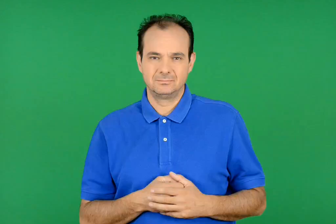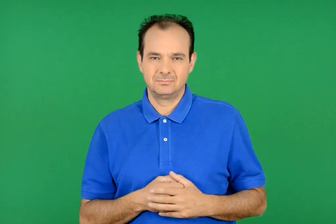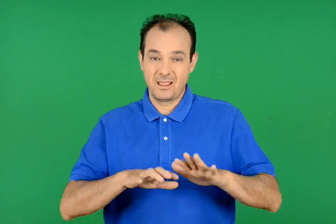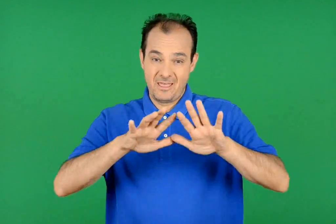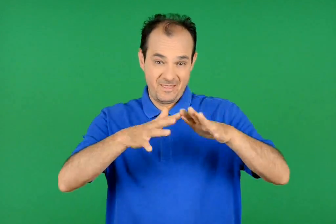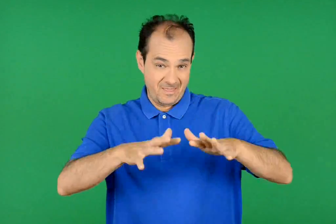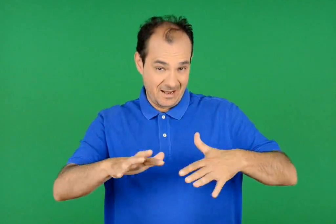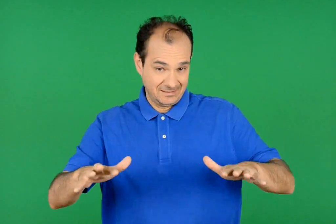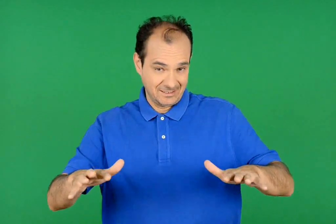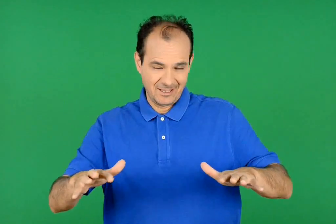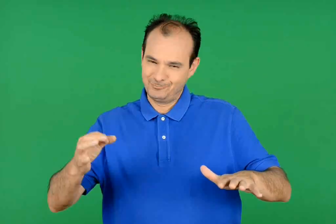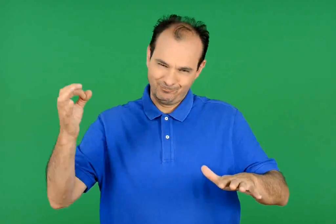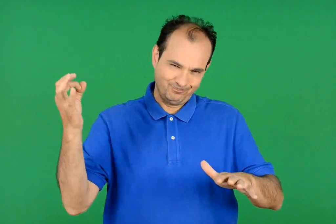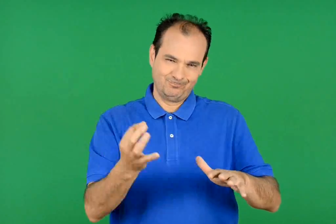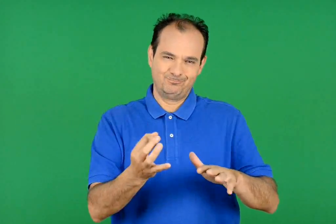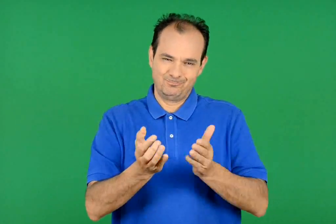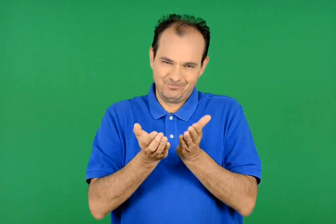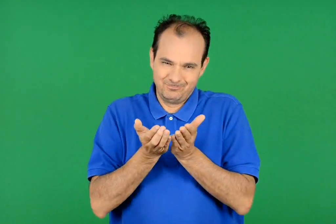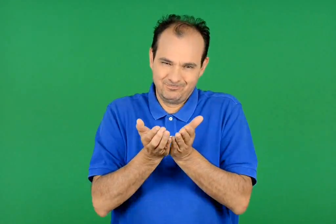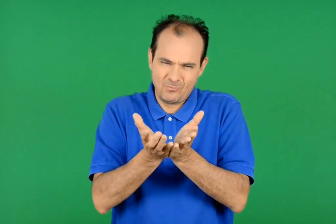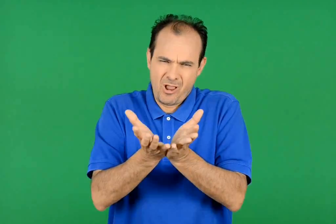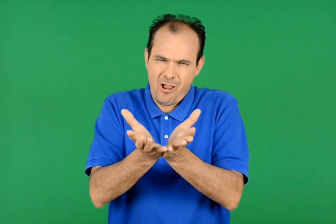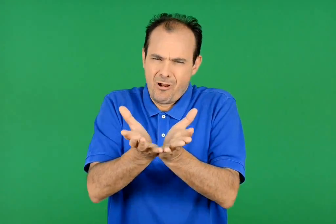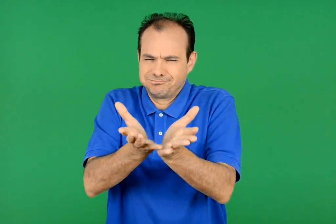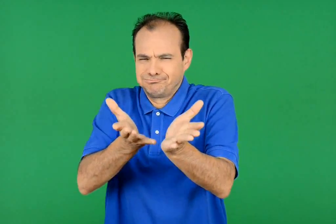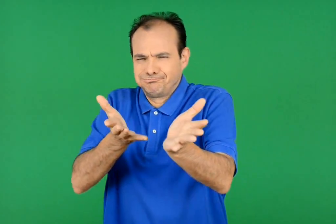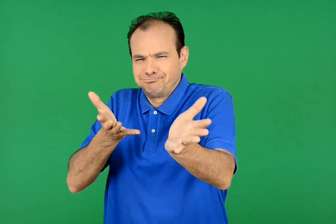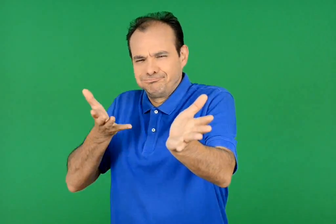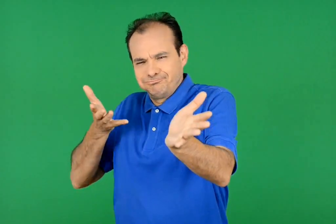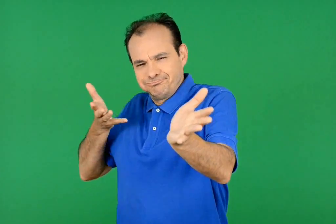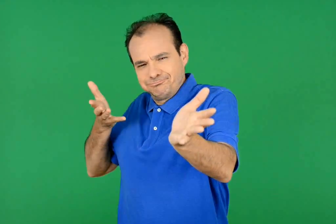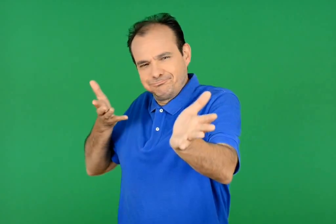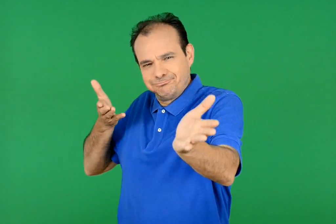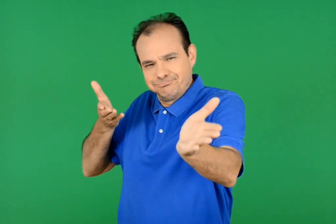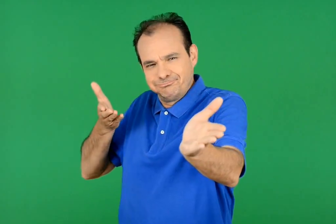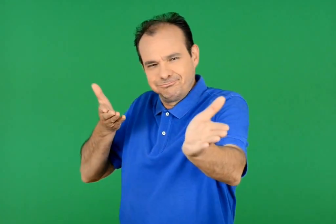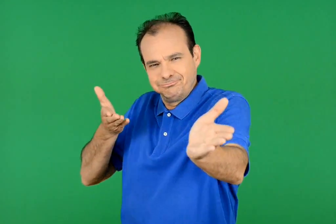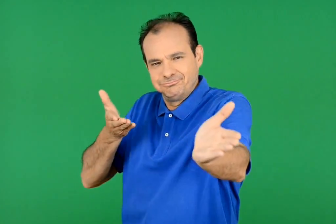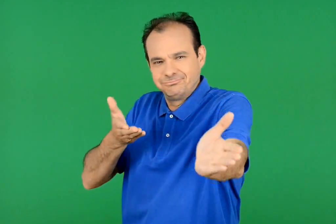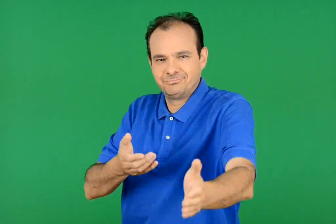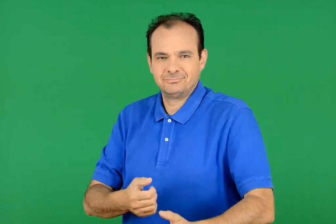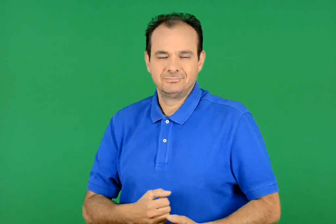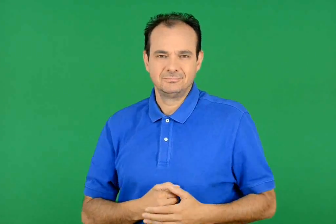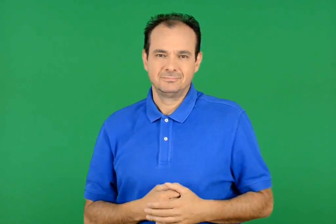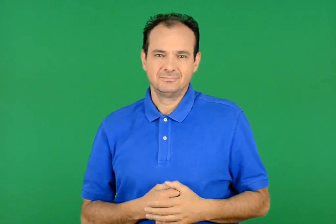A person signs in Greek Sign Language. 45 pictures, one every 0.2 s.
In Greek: η θάλασσα είναι καλή με τα υπερωκεάνια ,
